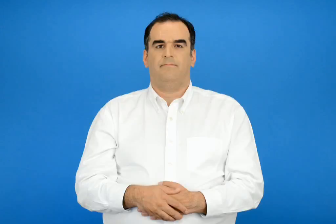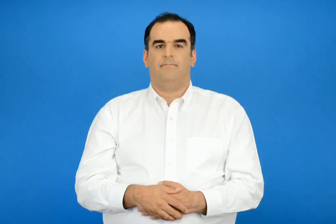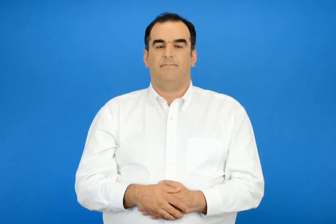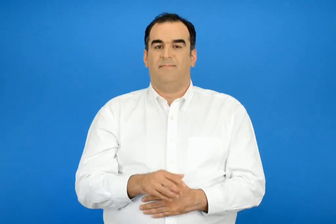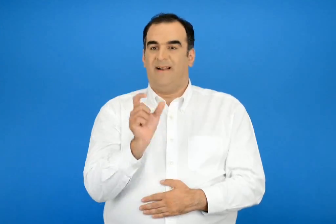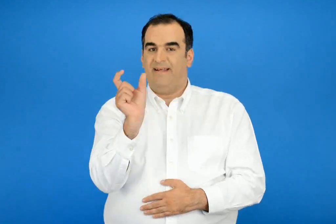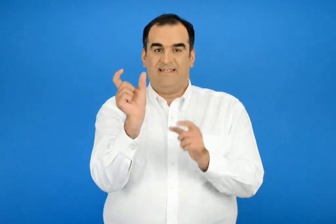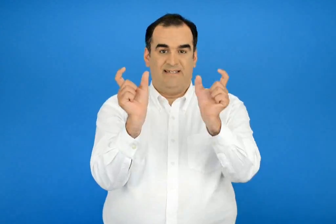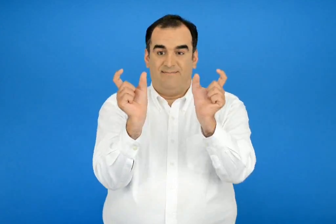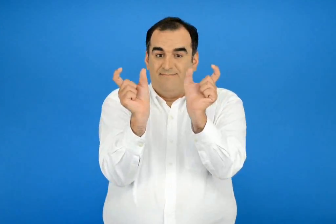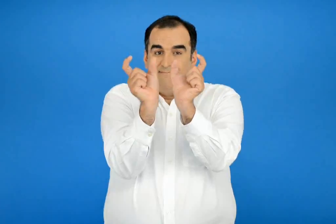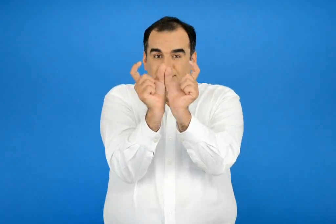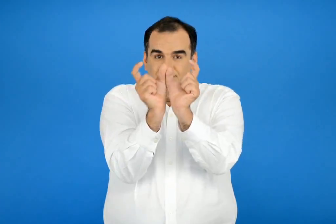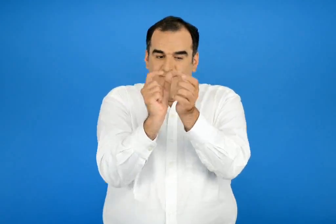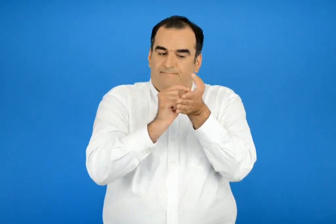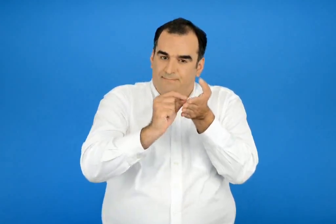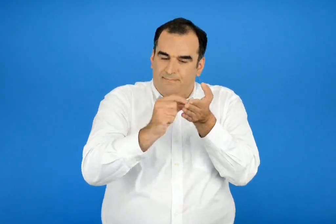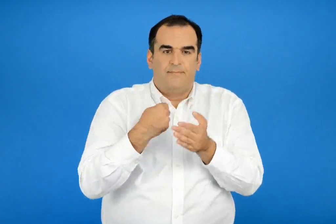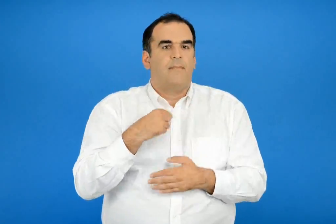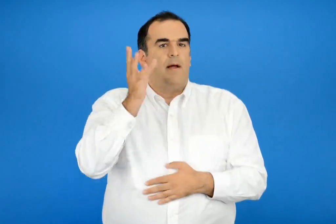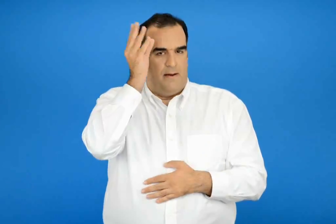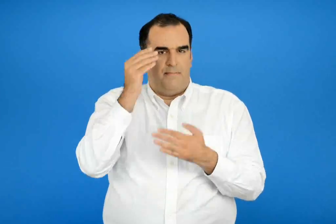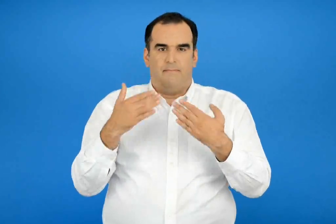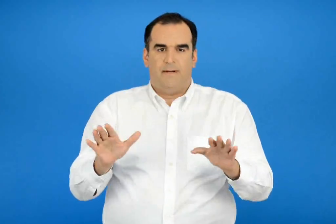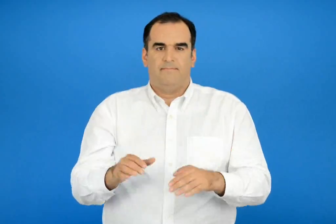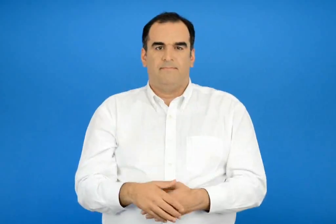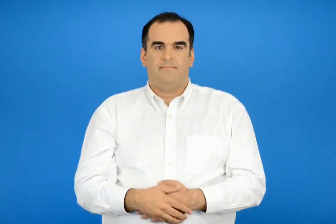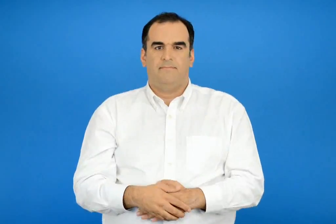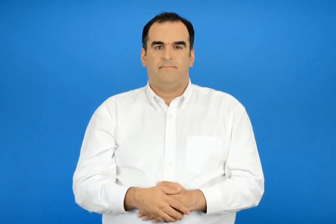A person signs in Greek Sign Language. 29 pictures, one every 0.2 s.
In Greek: έμαθα να φτιάχνω συνθέτες λέξεις
